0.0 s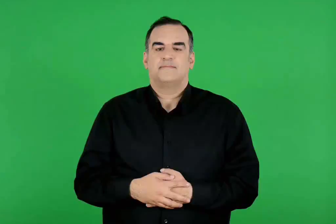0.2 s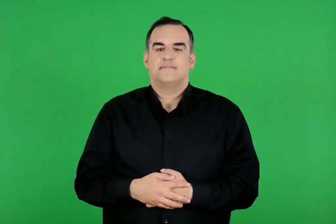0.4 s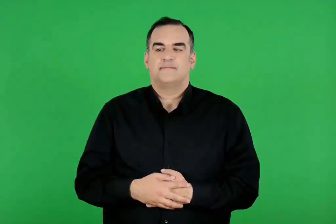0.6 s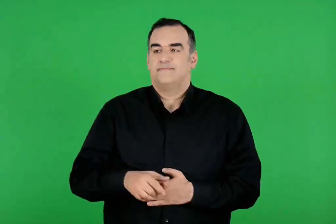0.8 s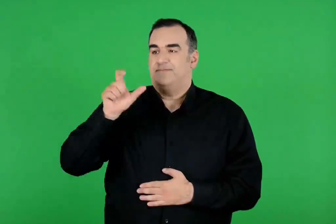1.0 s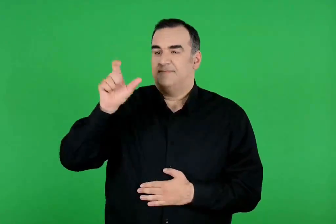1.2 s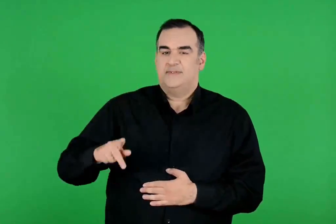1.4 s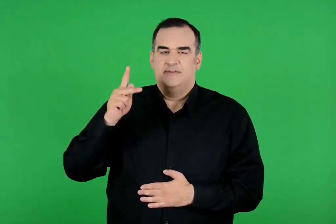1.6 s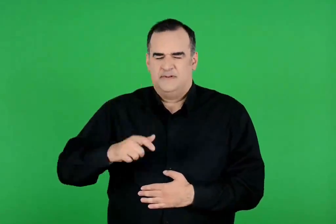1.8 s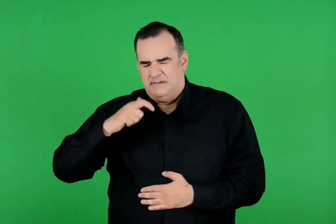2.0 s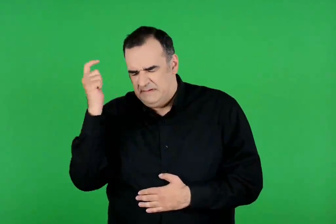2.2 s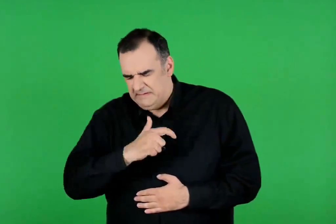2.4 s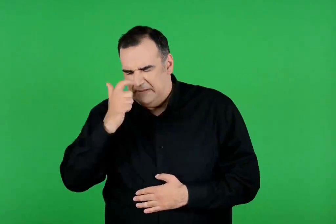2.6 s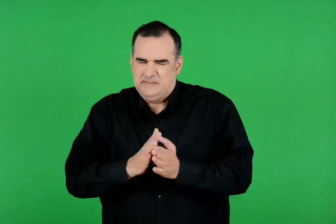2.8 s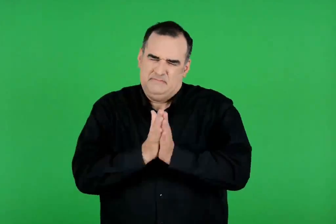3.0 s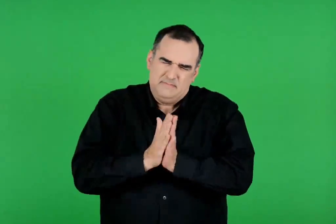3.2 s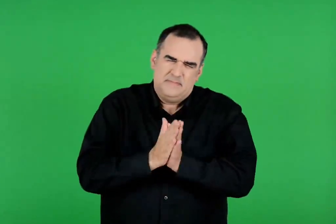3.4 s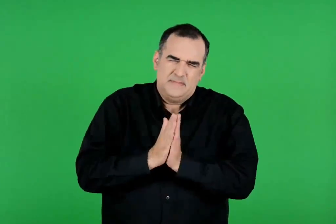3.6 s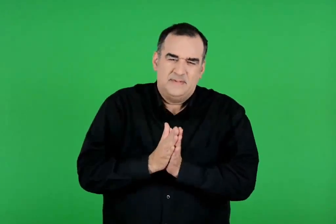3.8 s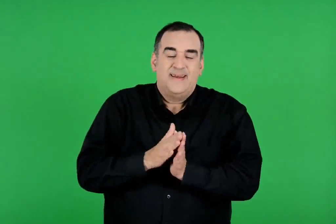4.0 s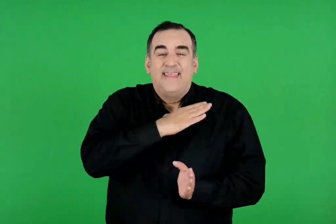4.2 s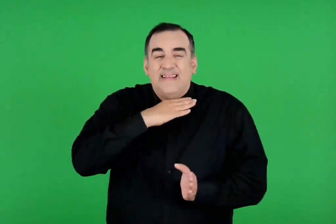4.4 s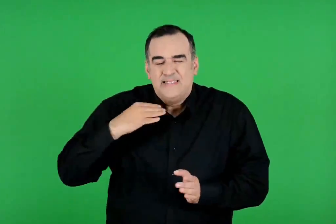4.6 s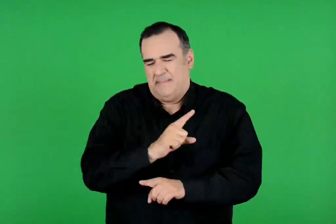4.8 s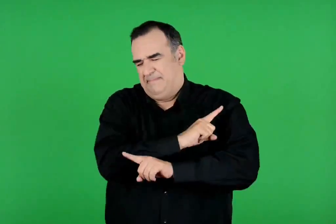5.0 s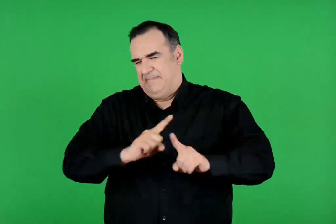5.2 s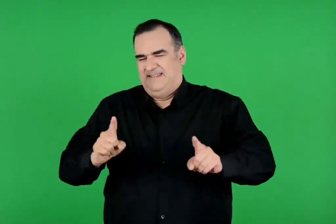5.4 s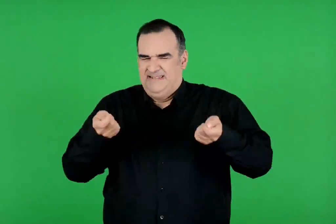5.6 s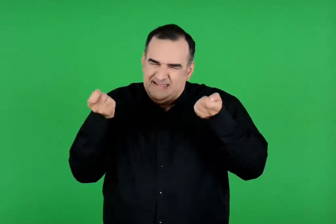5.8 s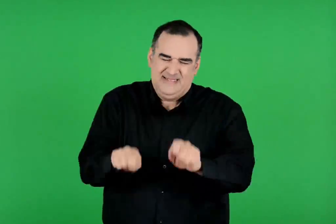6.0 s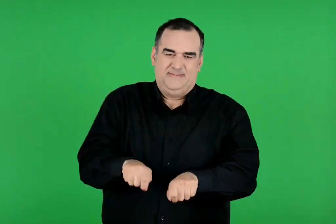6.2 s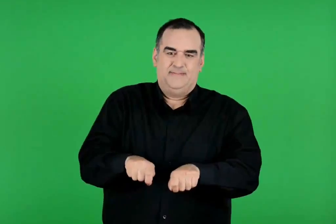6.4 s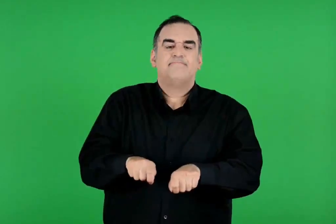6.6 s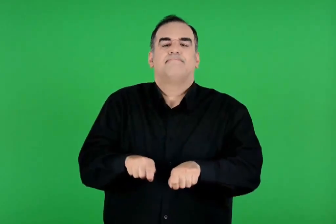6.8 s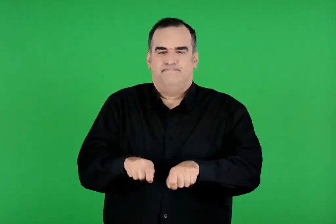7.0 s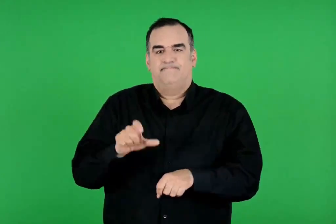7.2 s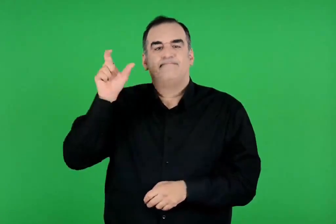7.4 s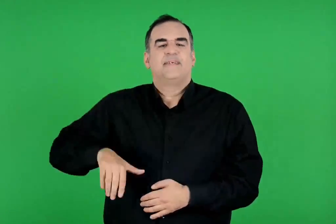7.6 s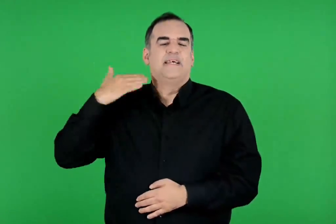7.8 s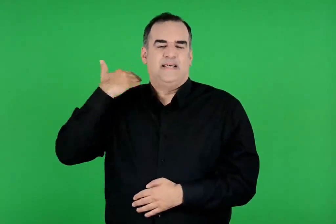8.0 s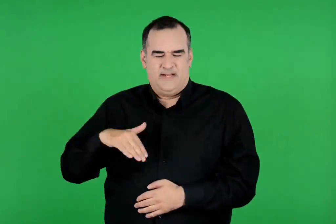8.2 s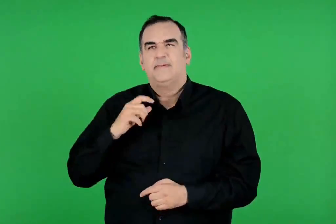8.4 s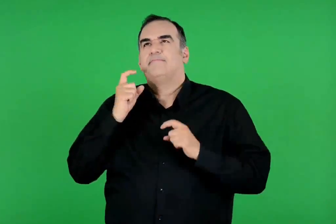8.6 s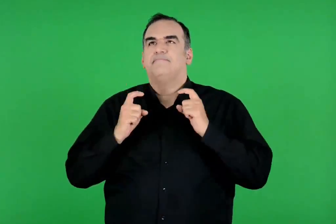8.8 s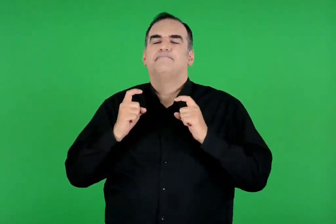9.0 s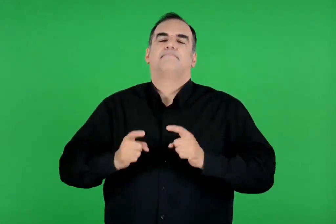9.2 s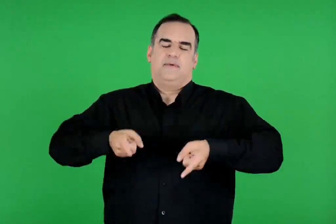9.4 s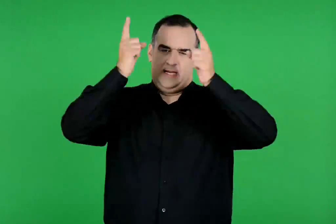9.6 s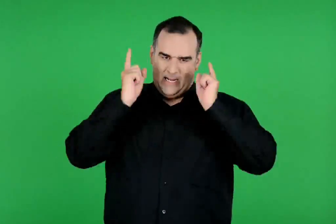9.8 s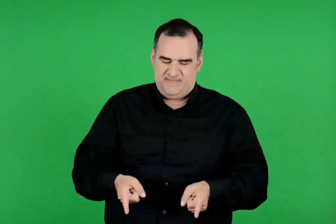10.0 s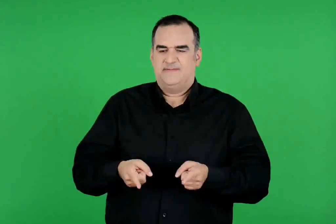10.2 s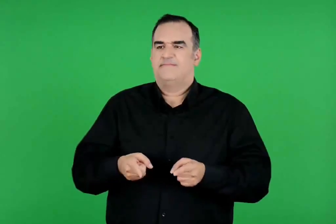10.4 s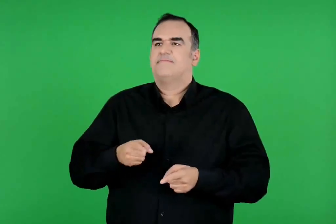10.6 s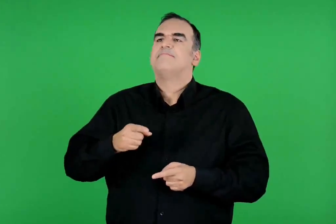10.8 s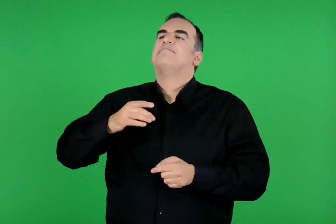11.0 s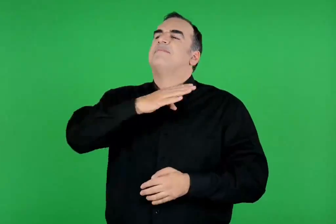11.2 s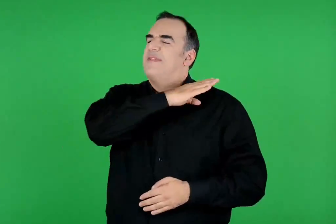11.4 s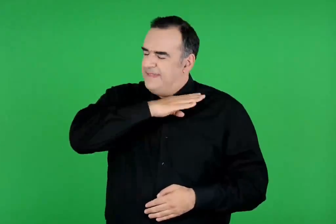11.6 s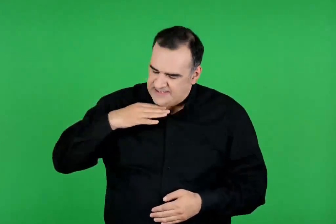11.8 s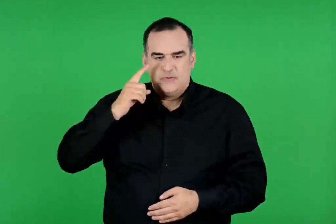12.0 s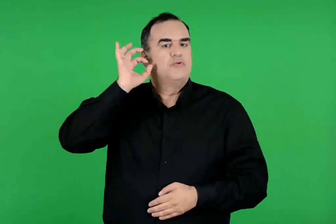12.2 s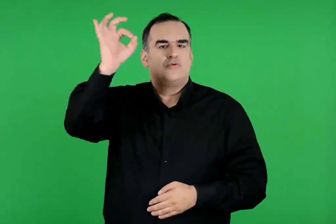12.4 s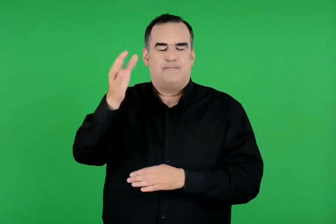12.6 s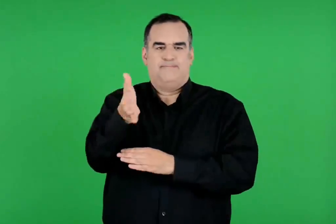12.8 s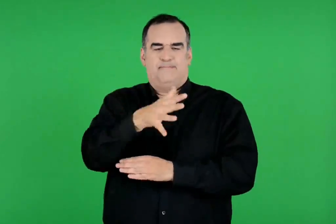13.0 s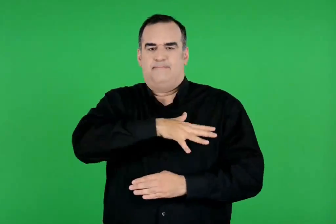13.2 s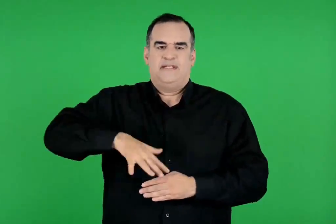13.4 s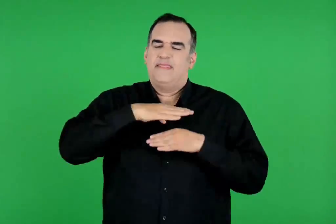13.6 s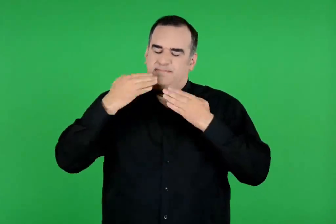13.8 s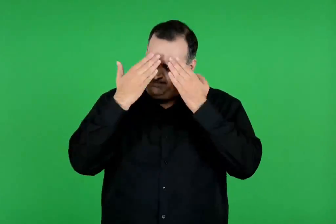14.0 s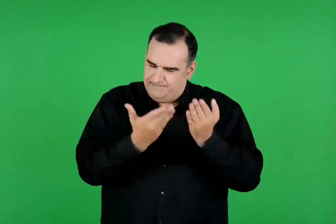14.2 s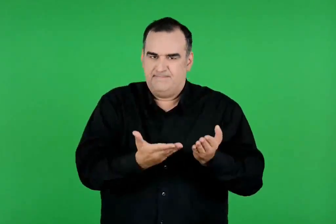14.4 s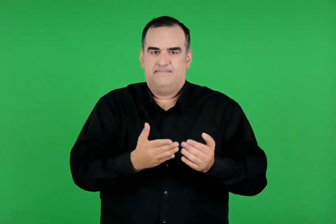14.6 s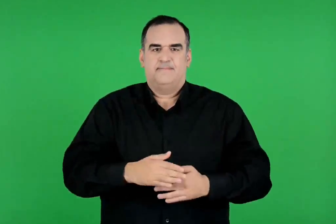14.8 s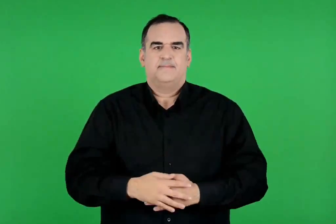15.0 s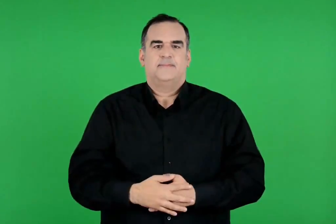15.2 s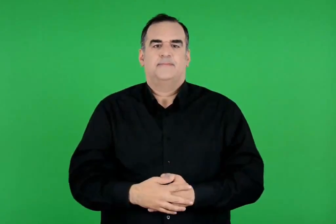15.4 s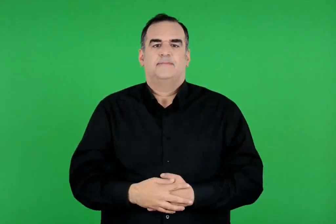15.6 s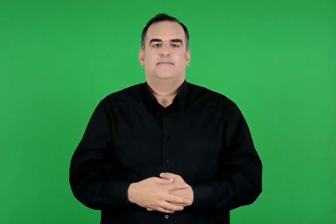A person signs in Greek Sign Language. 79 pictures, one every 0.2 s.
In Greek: η κλυταιμνήστρα έκλαιγε και τον παρακαλούσε να μην αφήσει να γίνει η θυσία. η ιφιγένεια τελικά αποφάσισε να θυσιαστεί για την πατρίδα της
